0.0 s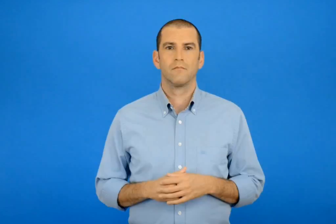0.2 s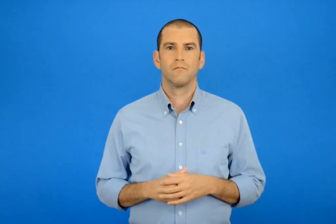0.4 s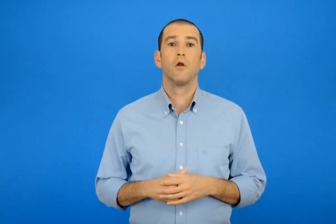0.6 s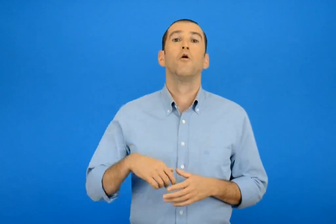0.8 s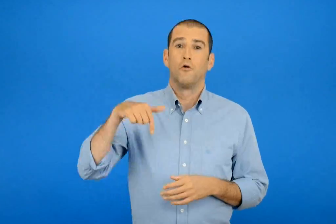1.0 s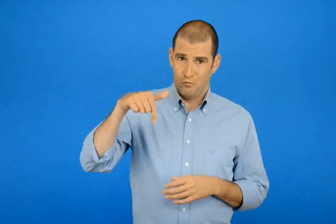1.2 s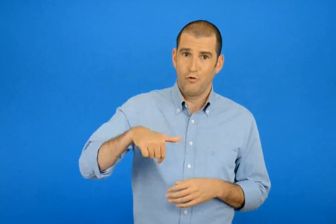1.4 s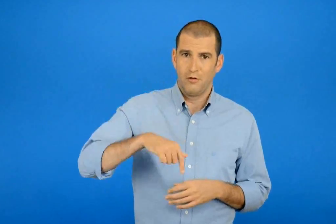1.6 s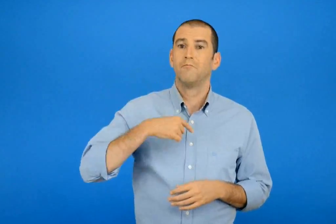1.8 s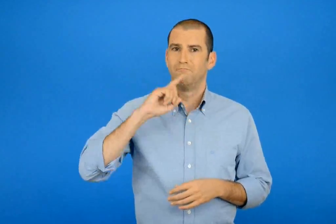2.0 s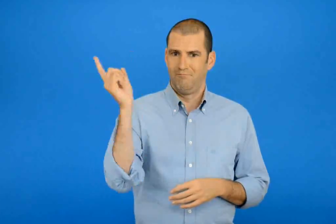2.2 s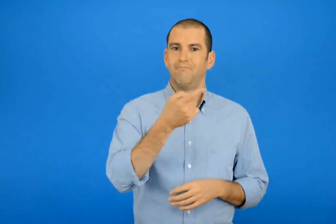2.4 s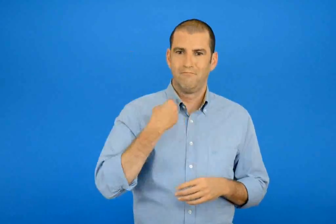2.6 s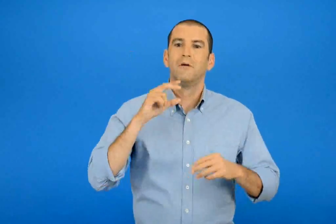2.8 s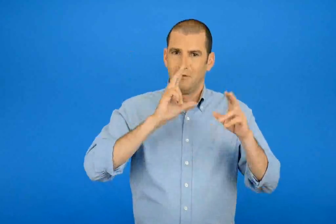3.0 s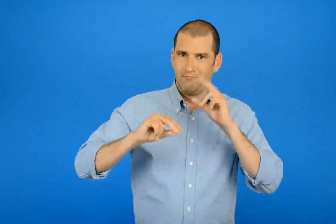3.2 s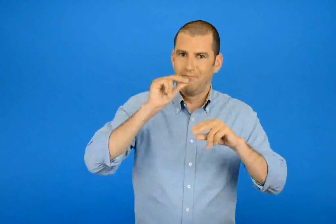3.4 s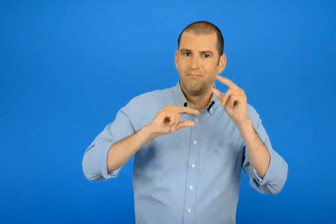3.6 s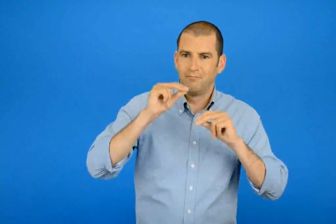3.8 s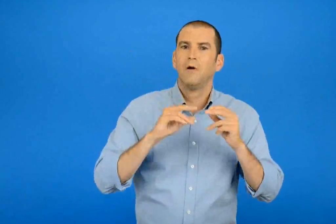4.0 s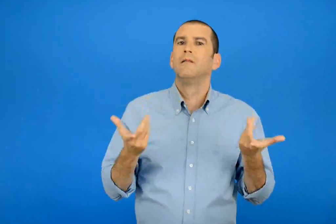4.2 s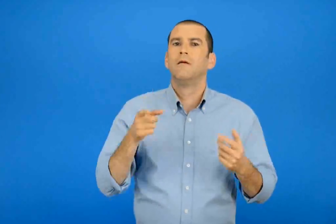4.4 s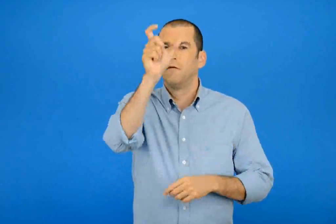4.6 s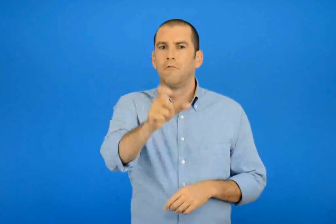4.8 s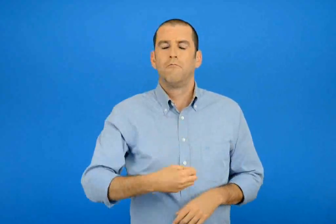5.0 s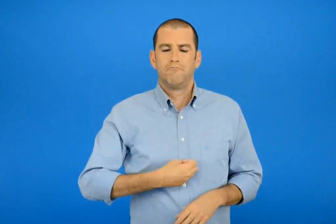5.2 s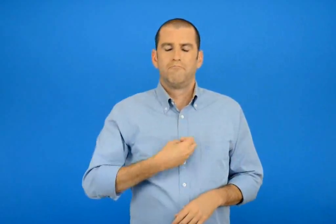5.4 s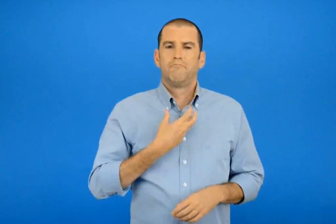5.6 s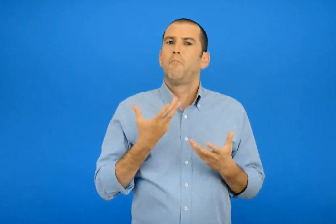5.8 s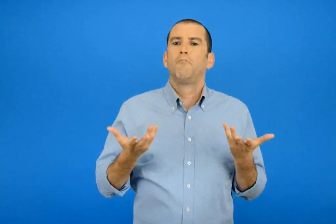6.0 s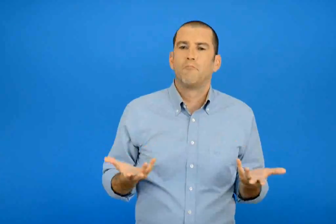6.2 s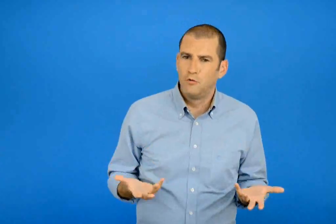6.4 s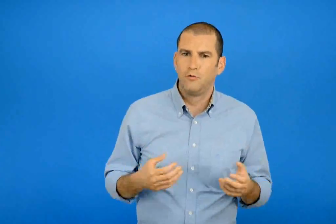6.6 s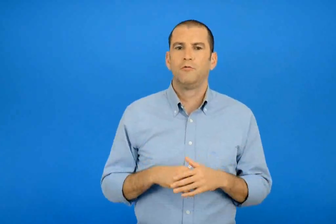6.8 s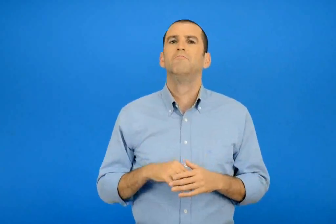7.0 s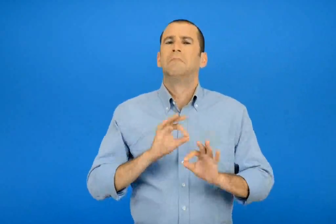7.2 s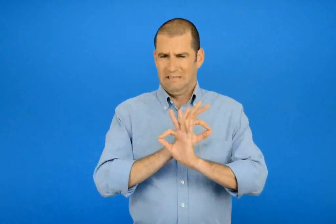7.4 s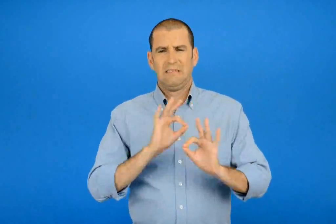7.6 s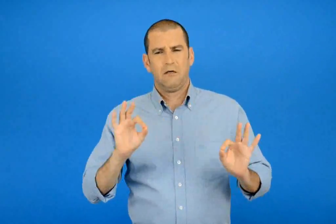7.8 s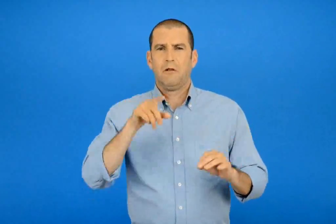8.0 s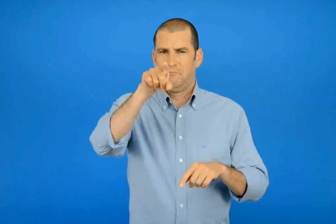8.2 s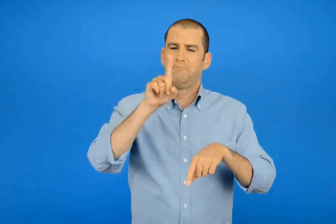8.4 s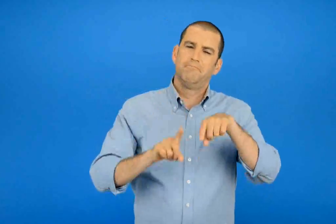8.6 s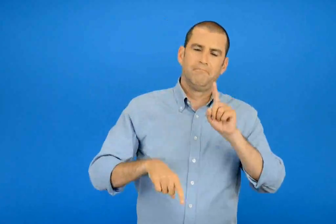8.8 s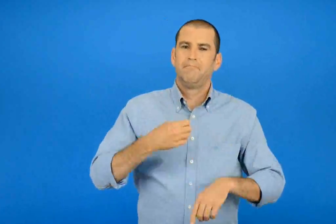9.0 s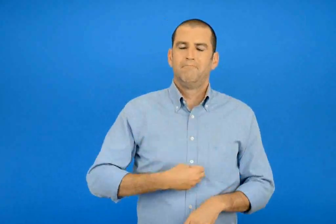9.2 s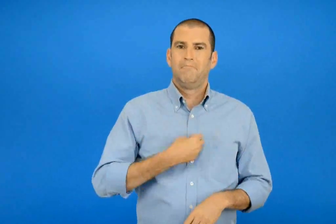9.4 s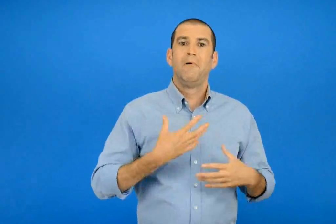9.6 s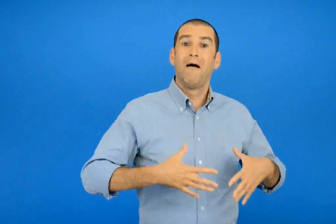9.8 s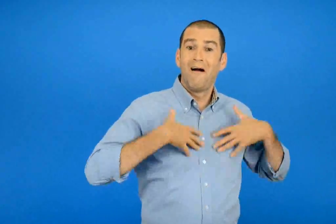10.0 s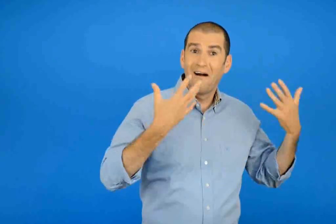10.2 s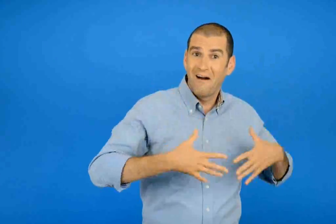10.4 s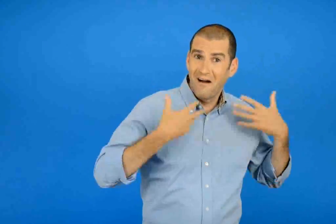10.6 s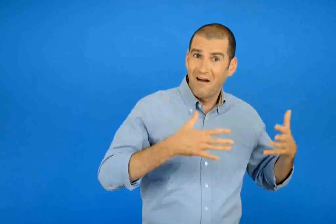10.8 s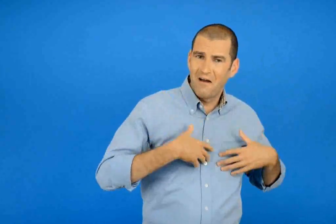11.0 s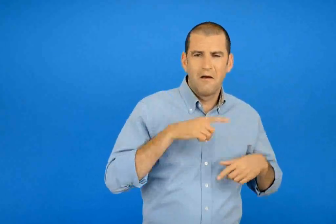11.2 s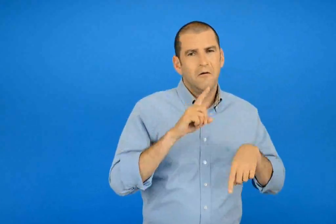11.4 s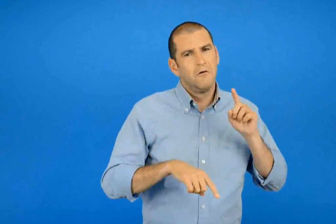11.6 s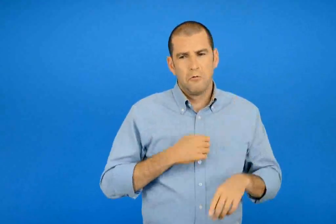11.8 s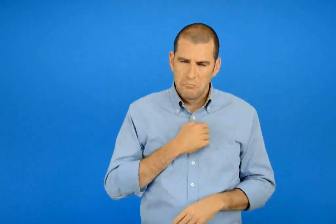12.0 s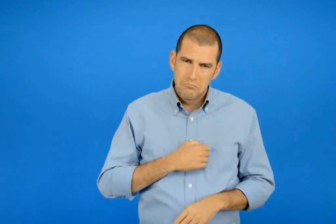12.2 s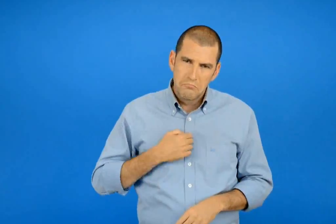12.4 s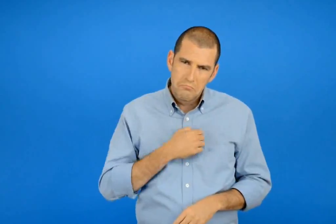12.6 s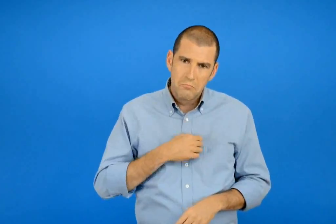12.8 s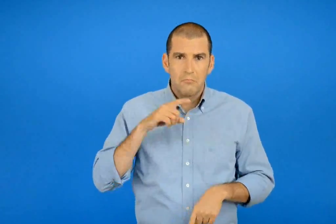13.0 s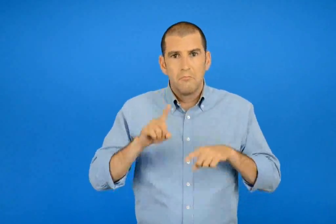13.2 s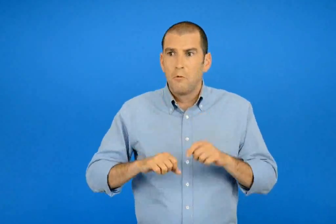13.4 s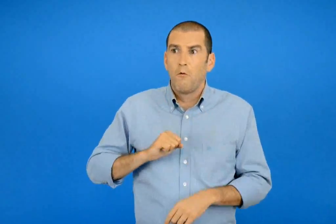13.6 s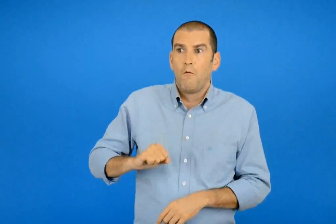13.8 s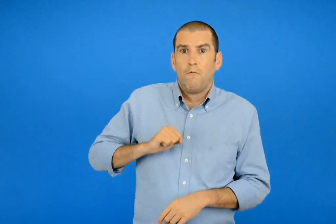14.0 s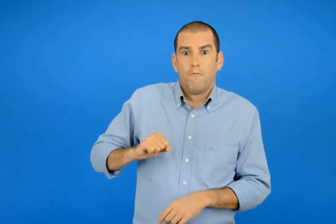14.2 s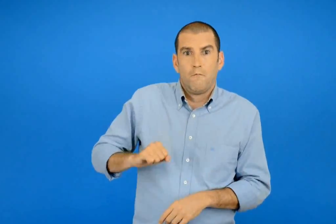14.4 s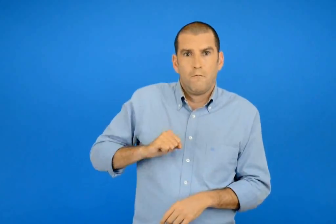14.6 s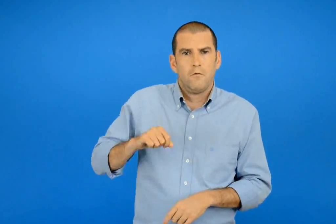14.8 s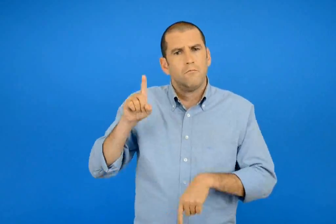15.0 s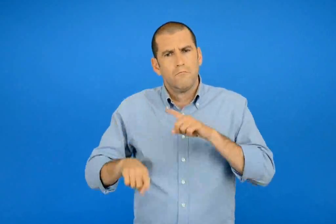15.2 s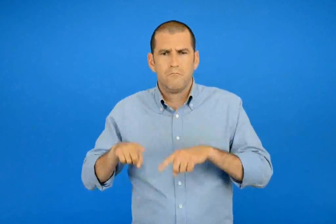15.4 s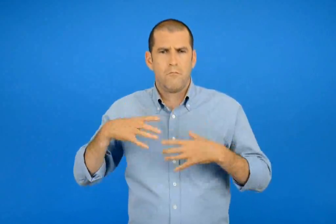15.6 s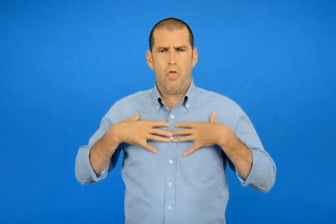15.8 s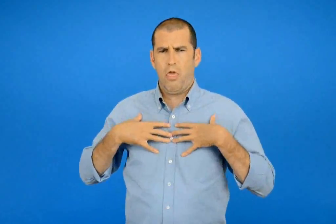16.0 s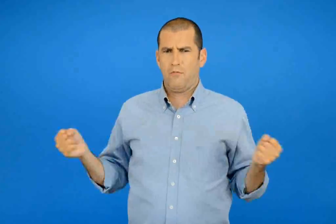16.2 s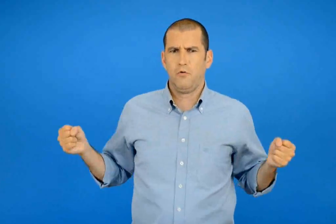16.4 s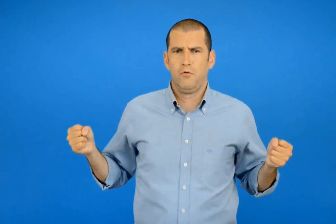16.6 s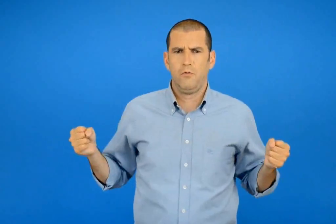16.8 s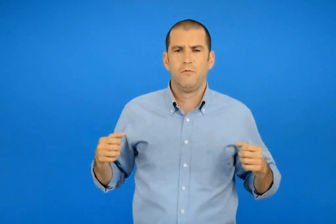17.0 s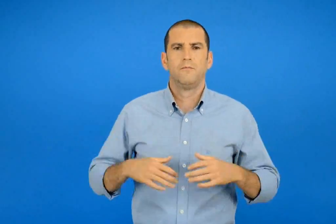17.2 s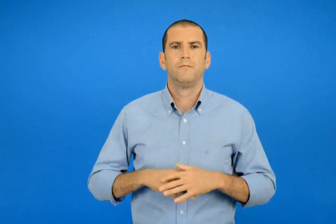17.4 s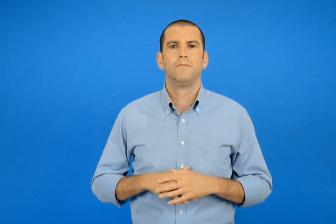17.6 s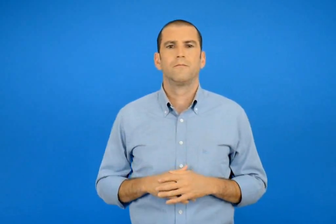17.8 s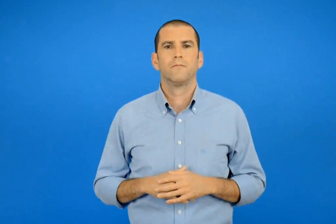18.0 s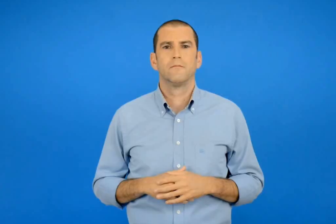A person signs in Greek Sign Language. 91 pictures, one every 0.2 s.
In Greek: ας μιλήσουμε τώρα για το πως νιώθεις σιγουρά άλλοτε νιώθεις χαρά άλλοτε λύπη άλλοτε φόβο άλλοτε θυμό
